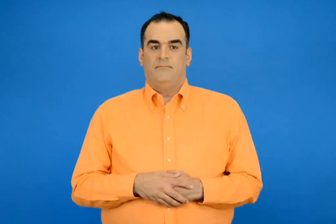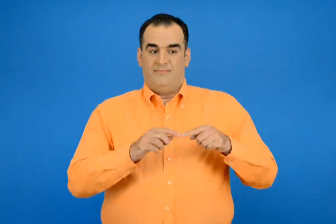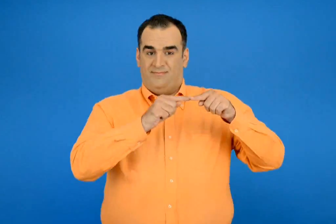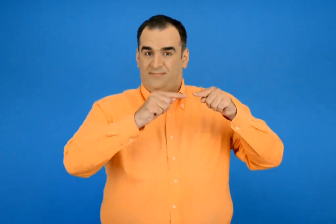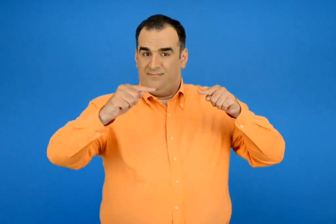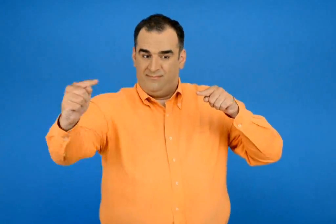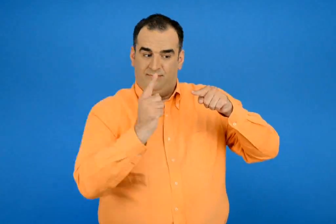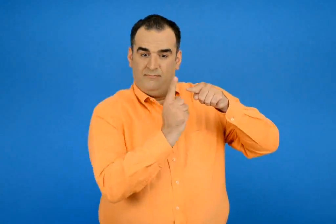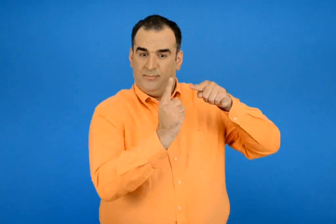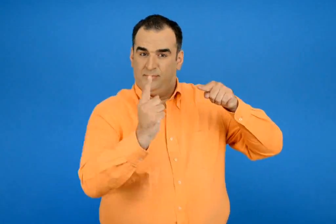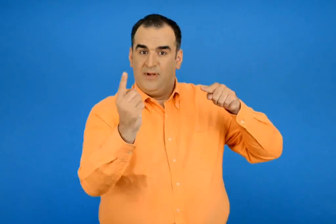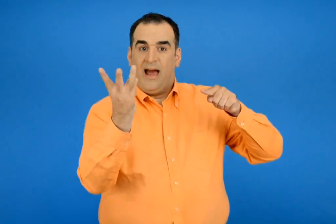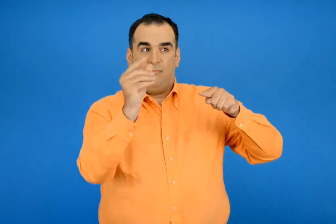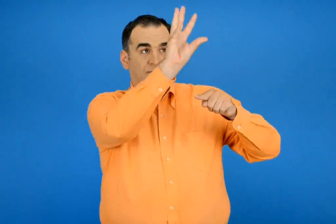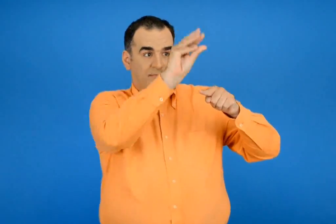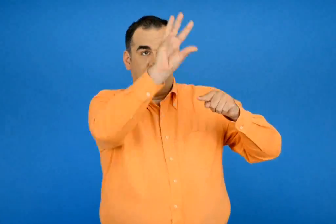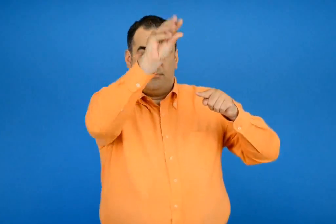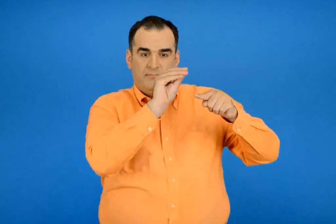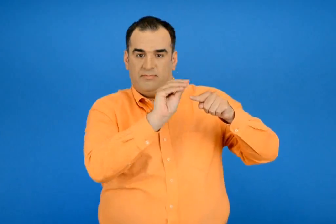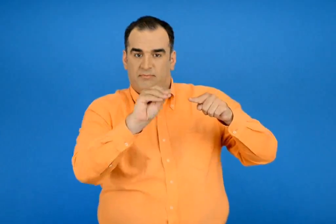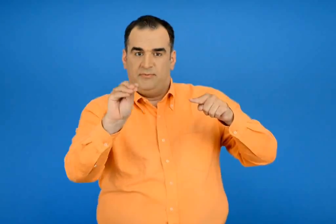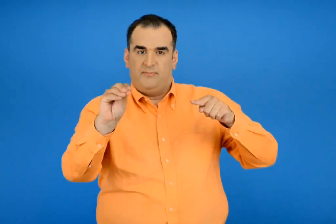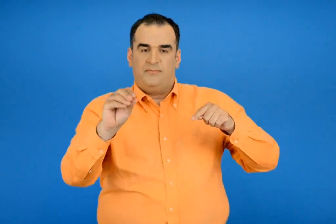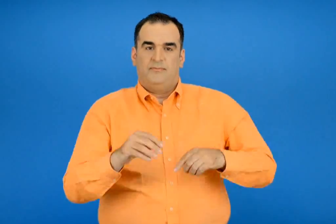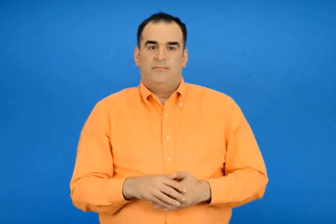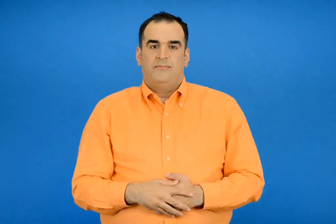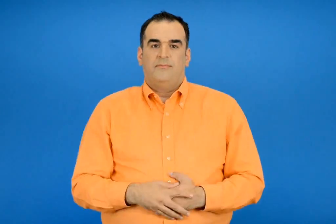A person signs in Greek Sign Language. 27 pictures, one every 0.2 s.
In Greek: βάζω τους παραπάνω αριθμούς στην αριθμογραμμή
